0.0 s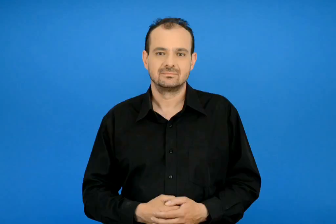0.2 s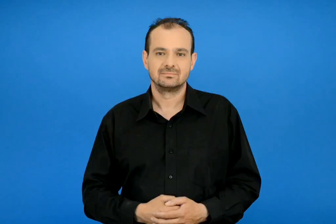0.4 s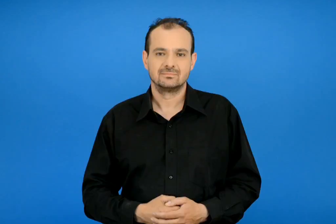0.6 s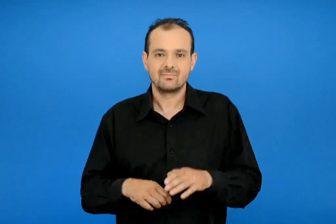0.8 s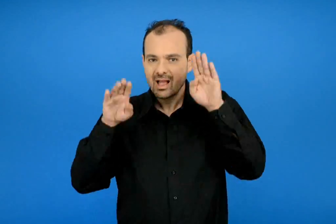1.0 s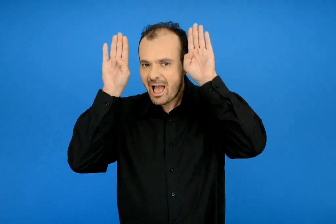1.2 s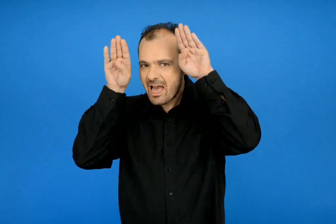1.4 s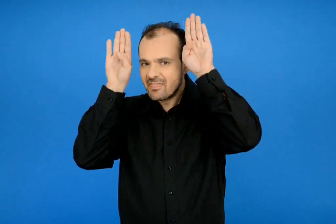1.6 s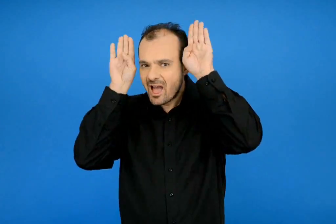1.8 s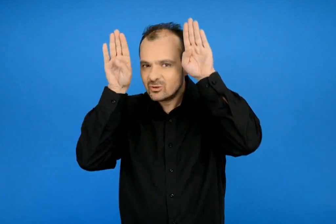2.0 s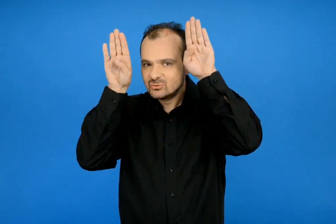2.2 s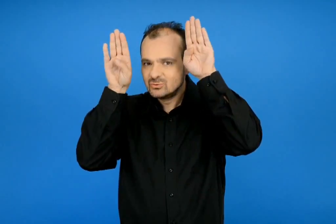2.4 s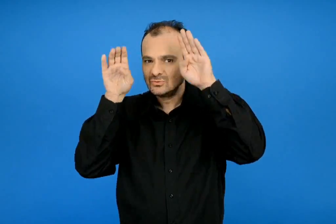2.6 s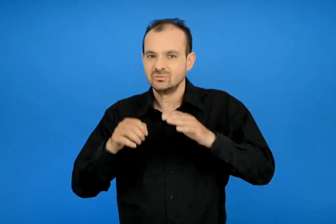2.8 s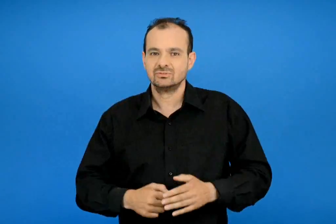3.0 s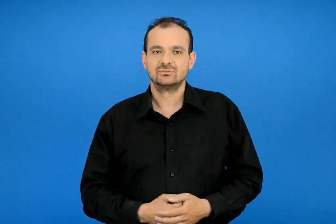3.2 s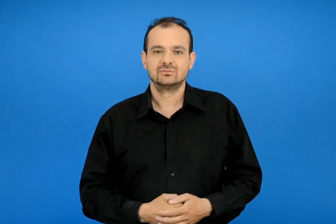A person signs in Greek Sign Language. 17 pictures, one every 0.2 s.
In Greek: ο γάιδαρος
